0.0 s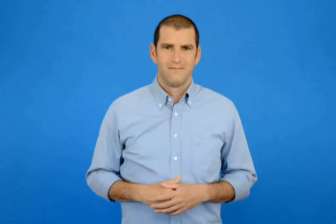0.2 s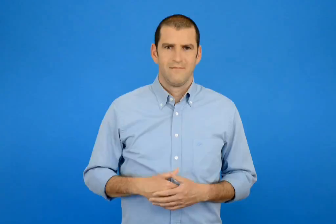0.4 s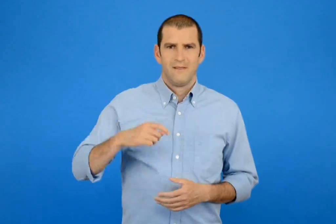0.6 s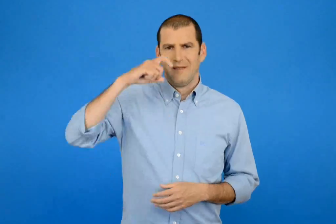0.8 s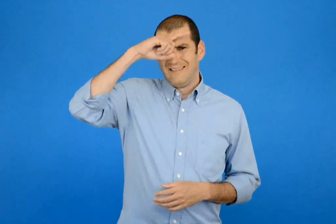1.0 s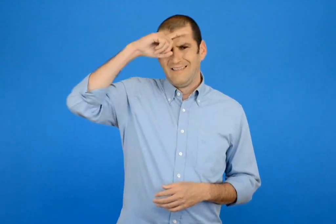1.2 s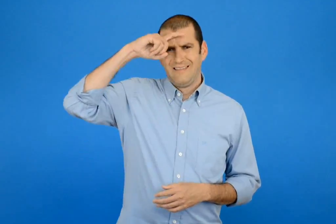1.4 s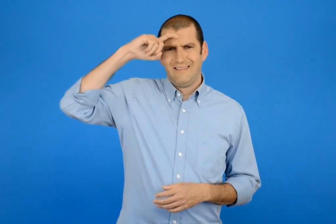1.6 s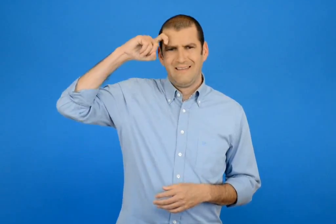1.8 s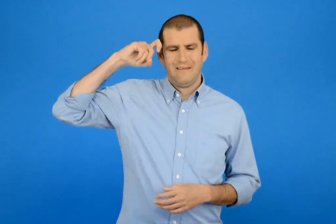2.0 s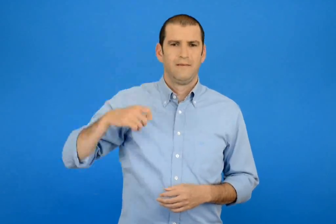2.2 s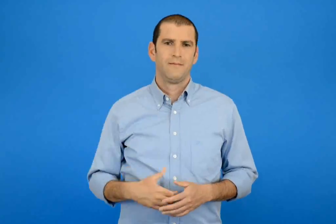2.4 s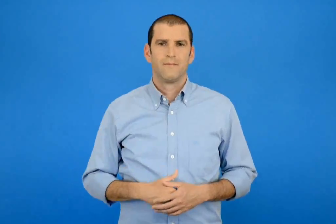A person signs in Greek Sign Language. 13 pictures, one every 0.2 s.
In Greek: με δυσκολέψαν
